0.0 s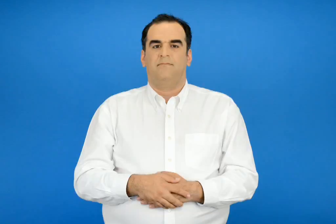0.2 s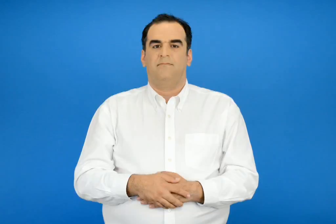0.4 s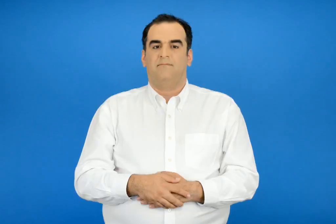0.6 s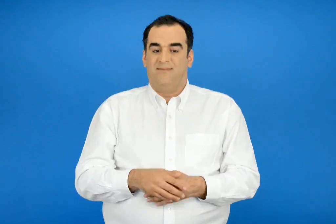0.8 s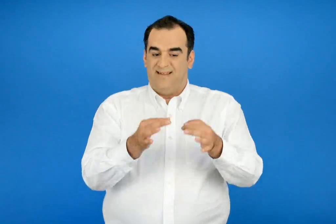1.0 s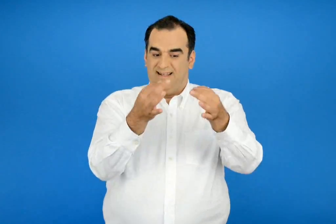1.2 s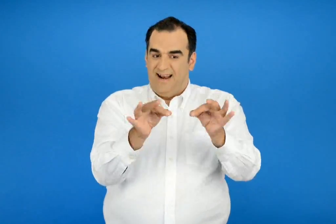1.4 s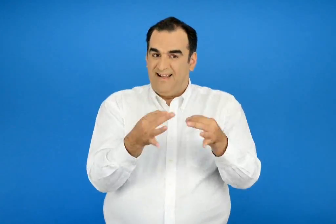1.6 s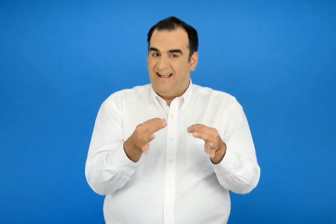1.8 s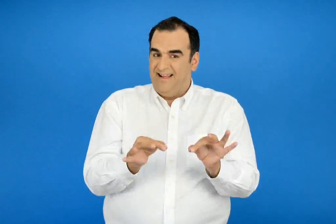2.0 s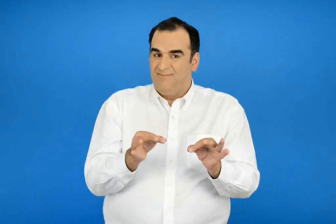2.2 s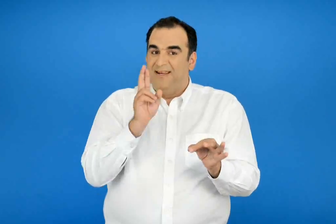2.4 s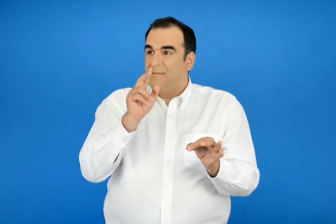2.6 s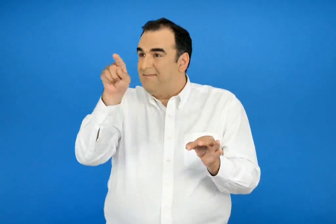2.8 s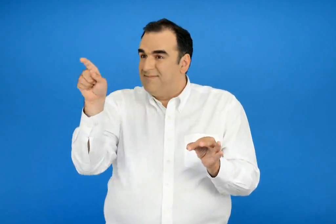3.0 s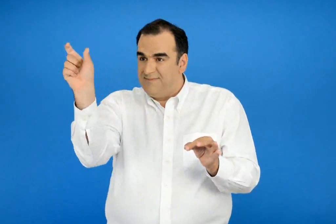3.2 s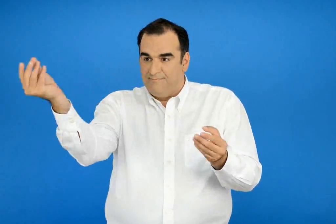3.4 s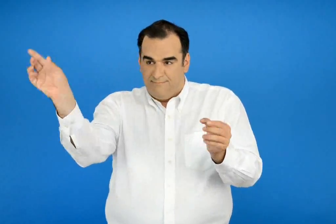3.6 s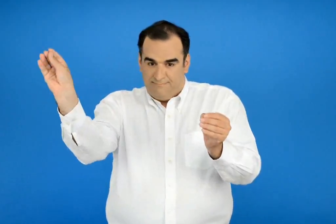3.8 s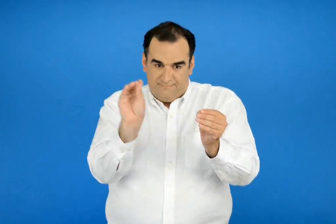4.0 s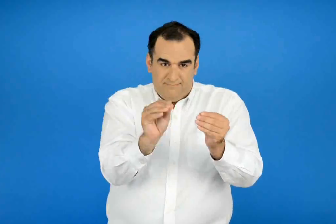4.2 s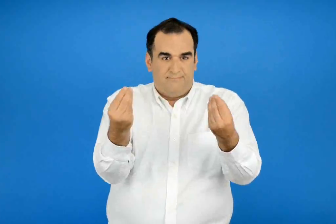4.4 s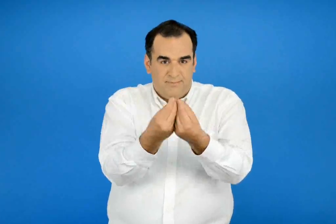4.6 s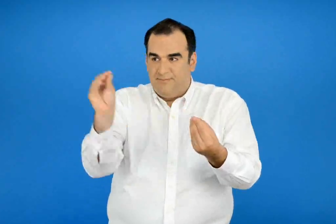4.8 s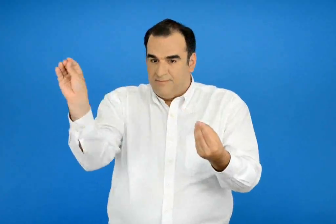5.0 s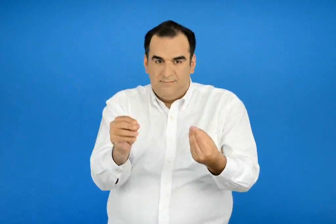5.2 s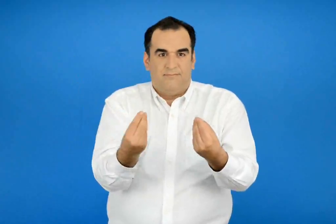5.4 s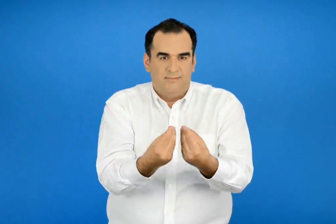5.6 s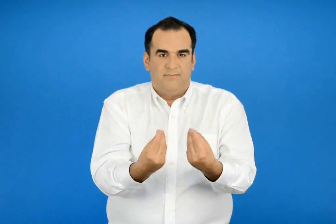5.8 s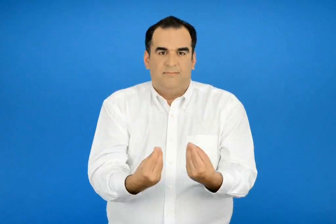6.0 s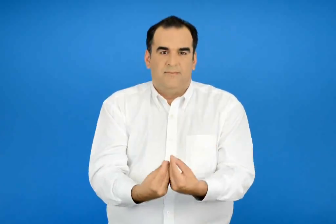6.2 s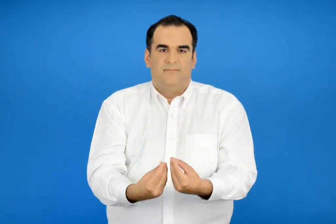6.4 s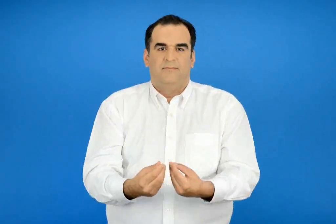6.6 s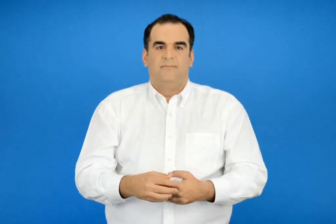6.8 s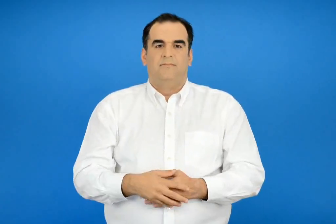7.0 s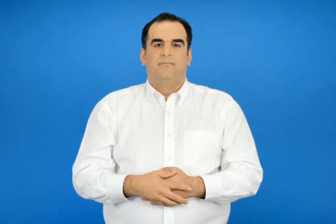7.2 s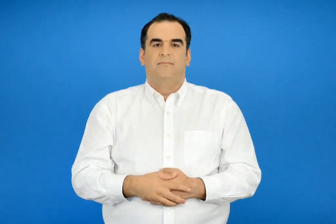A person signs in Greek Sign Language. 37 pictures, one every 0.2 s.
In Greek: συμπλήρωσε τα κενά με το κατάλληλο ρήμα
